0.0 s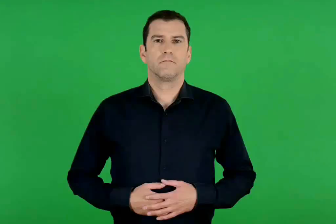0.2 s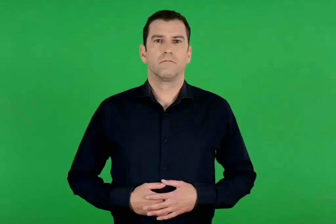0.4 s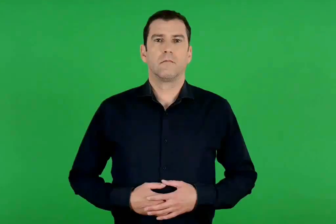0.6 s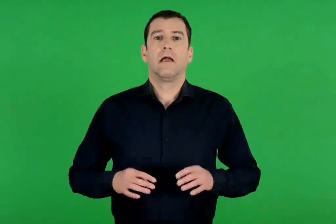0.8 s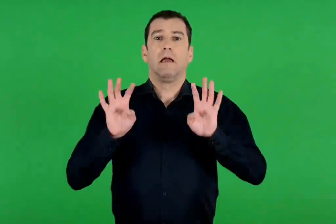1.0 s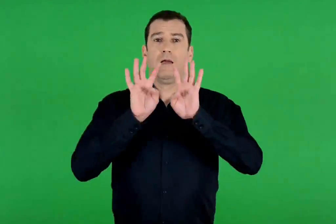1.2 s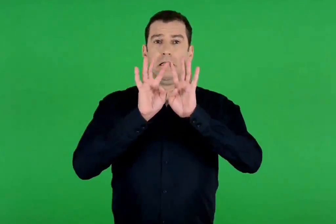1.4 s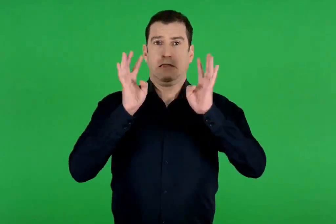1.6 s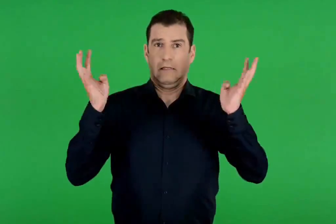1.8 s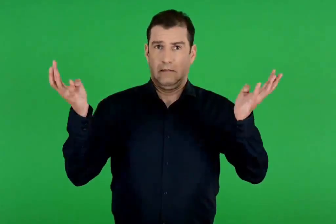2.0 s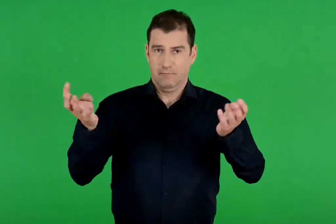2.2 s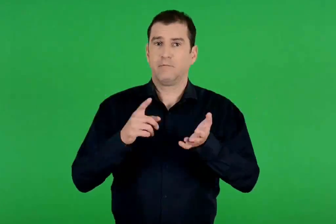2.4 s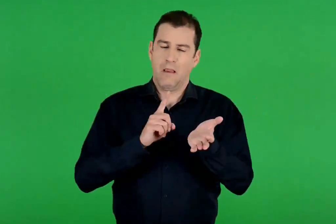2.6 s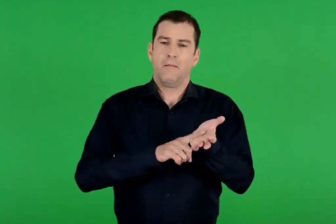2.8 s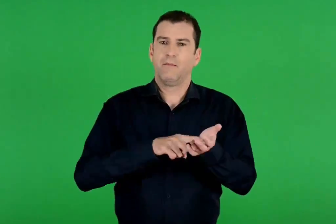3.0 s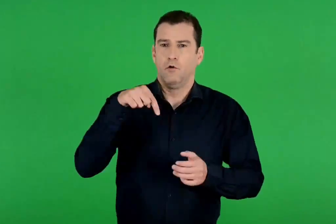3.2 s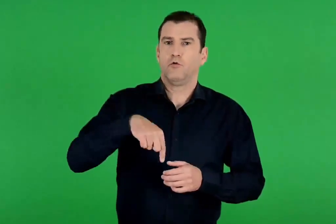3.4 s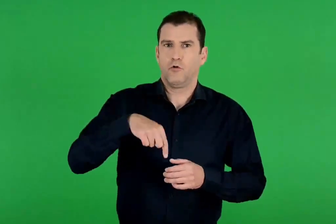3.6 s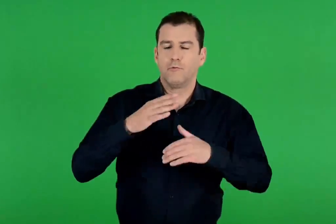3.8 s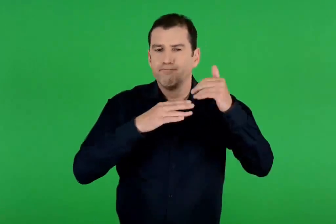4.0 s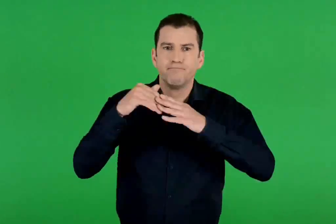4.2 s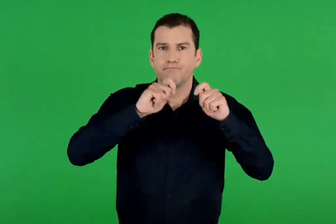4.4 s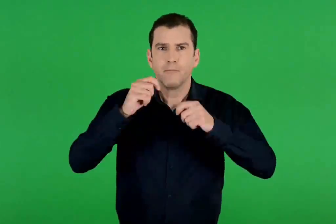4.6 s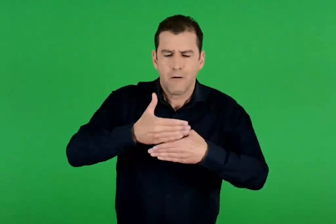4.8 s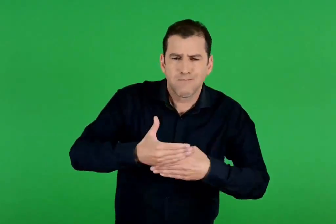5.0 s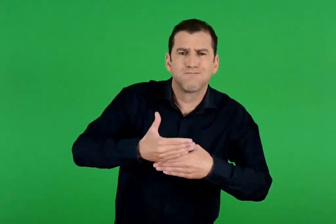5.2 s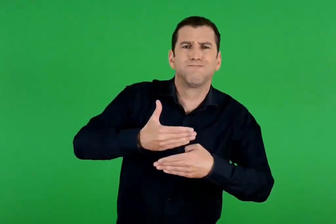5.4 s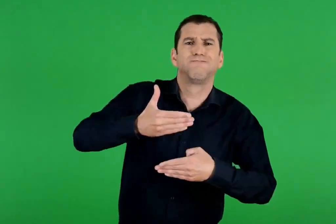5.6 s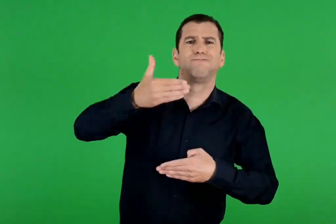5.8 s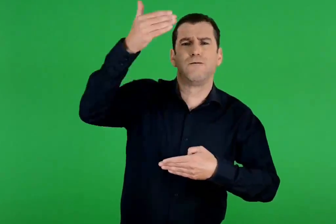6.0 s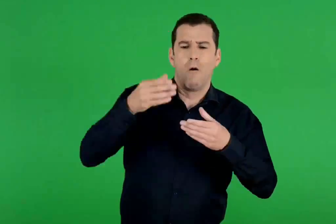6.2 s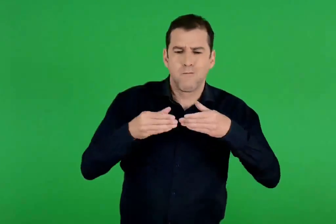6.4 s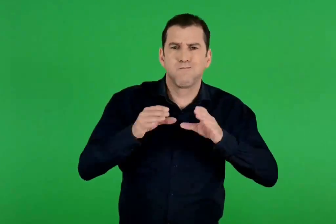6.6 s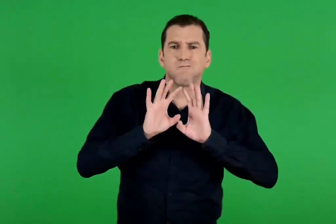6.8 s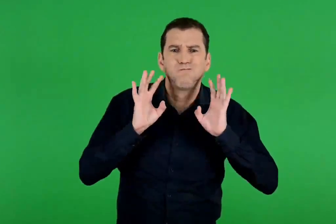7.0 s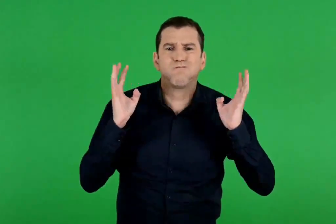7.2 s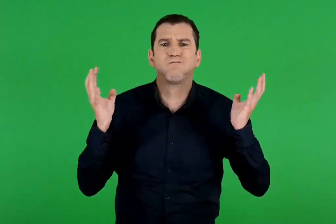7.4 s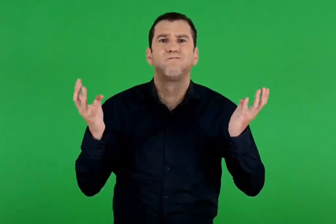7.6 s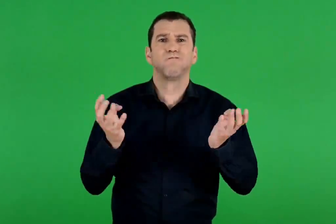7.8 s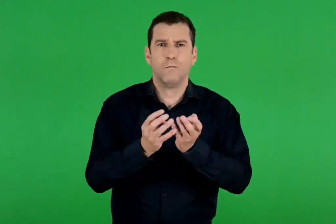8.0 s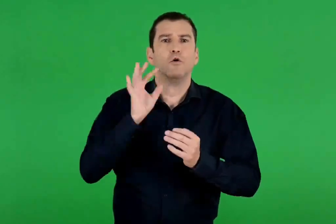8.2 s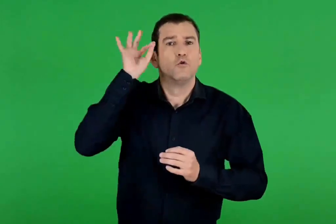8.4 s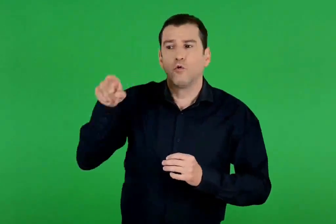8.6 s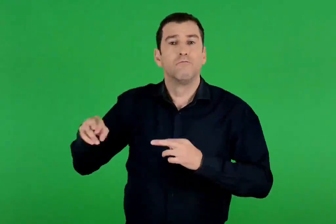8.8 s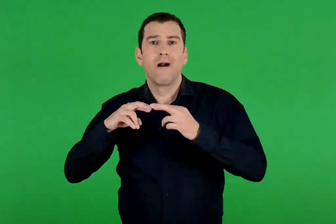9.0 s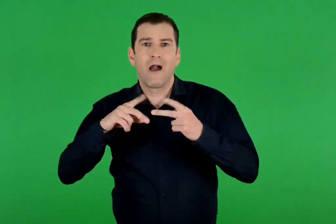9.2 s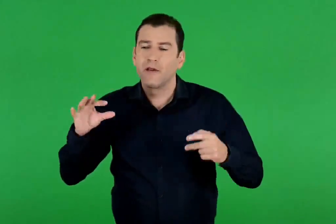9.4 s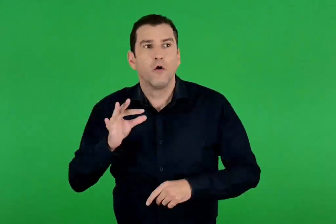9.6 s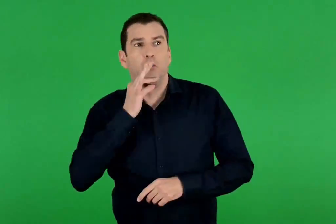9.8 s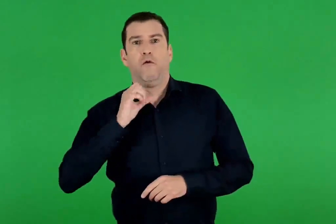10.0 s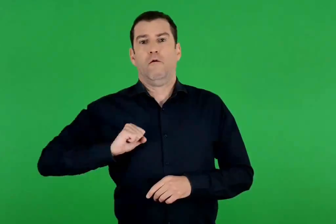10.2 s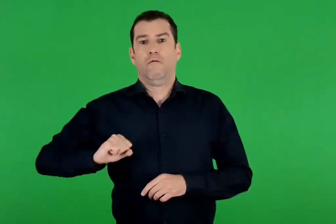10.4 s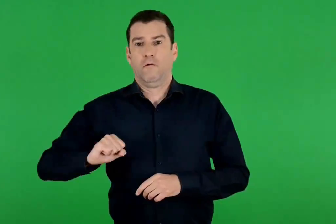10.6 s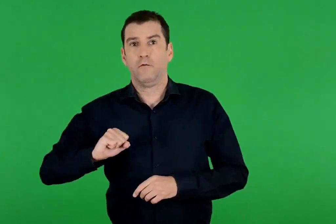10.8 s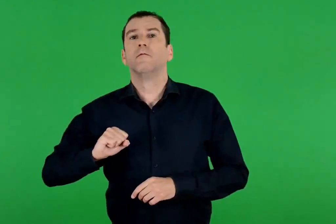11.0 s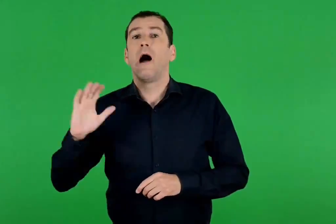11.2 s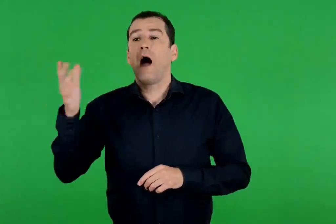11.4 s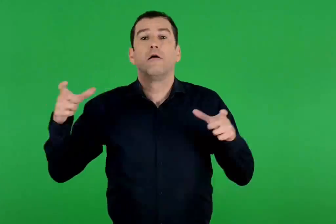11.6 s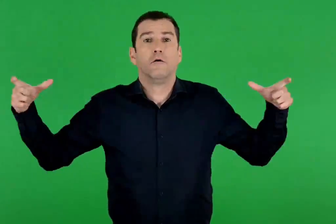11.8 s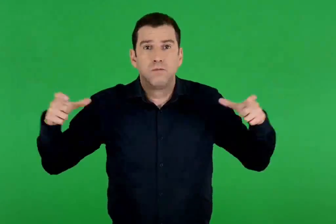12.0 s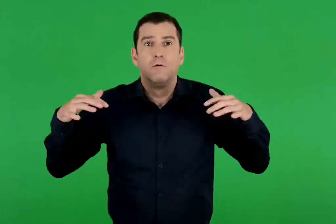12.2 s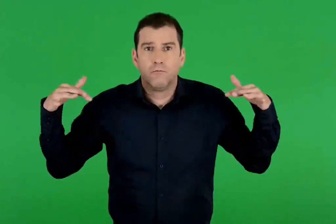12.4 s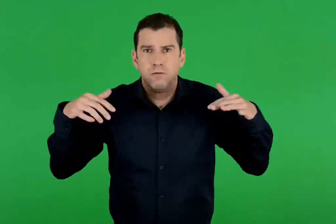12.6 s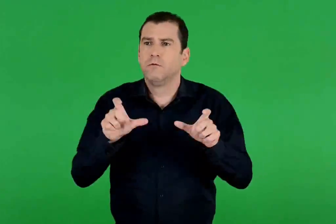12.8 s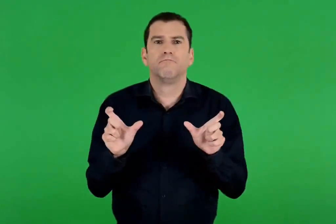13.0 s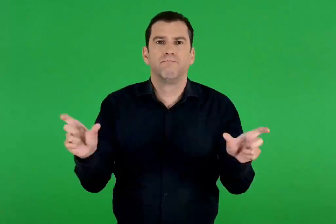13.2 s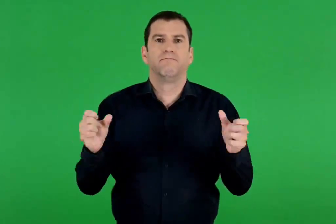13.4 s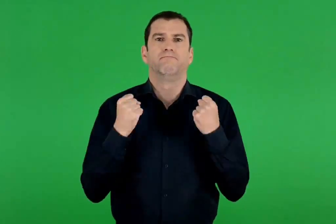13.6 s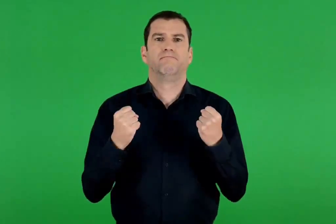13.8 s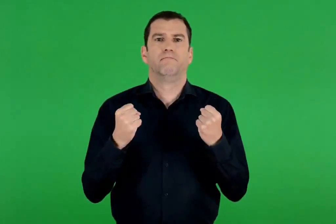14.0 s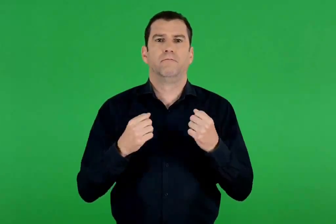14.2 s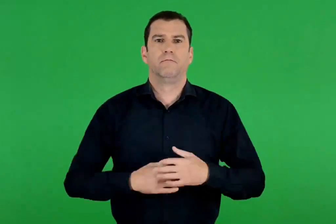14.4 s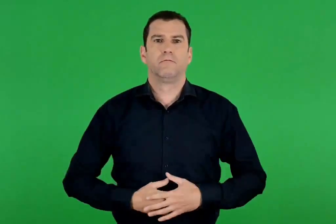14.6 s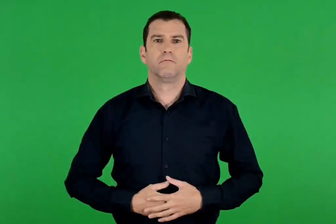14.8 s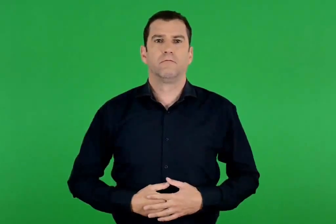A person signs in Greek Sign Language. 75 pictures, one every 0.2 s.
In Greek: τα τείχη έπρεπε τώρα να χτιστούν τόσο ψηλά και γερά , ώστε να προξενούν φόβο στους εχθρούς , αλλά και να αντέχουν σε μια πιθανή πολιορκία
